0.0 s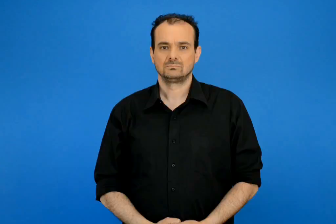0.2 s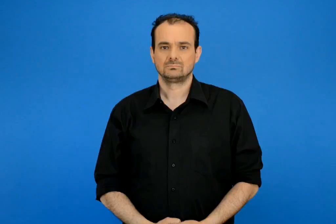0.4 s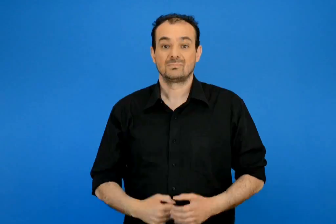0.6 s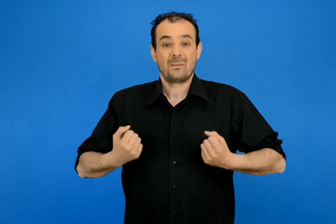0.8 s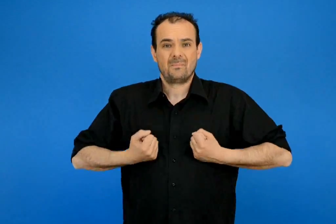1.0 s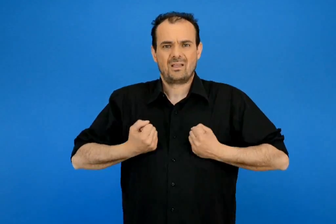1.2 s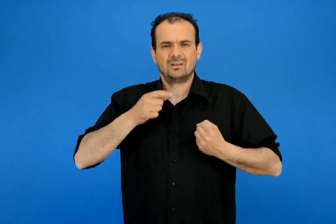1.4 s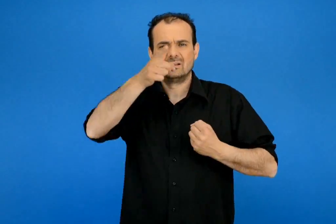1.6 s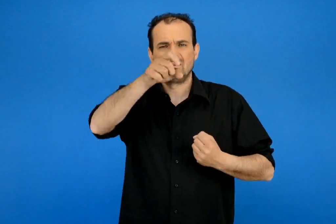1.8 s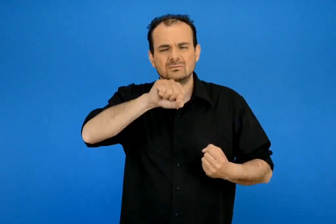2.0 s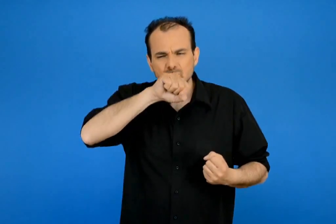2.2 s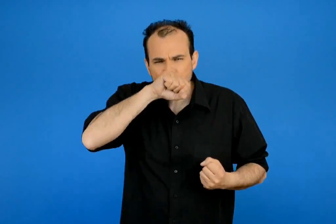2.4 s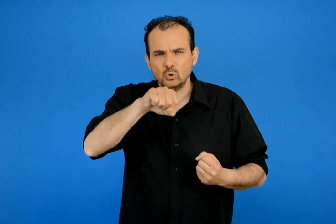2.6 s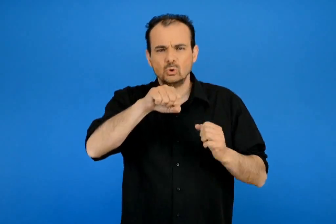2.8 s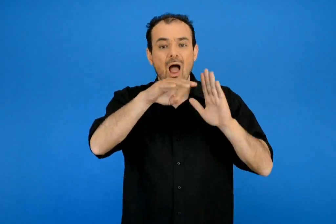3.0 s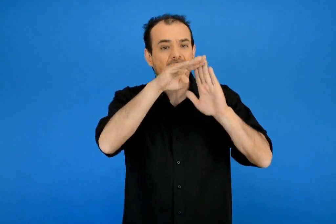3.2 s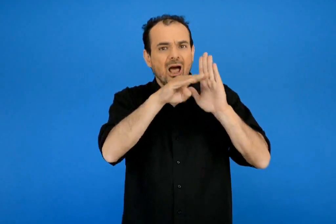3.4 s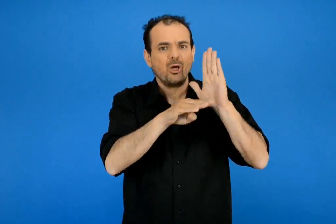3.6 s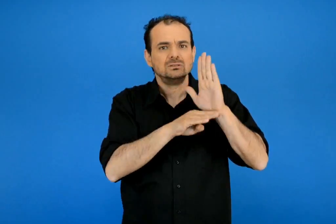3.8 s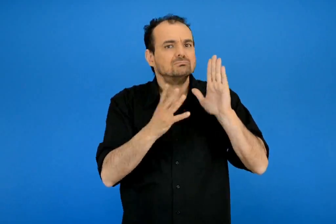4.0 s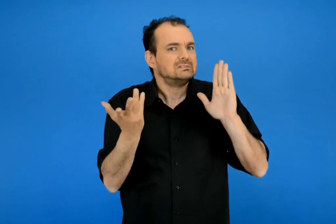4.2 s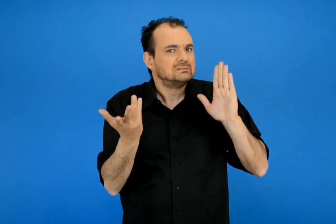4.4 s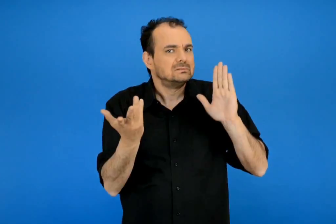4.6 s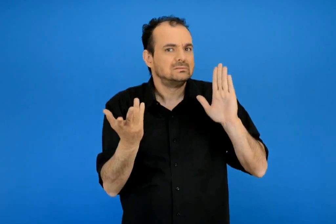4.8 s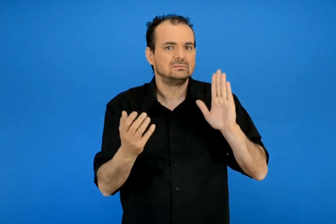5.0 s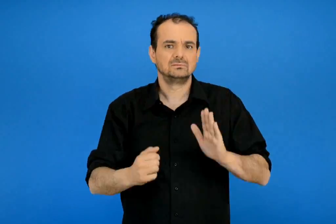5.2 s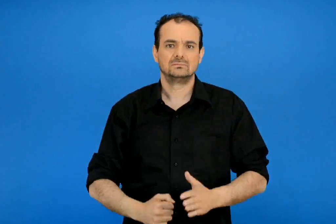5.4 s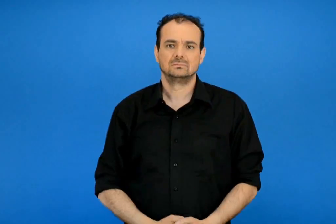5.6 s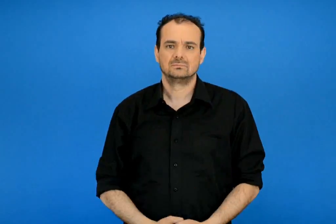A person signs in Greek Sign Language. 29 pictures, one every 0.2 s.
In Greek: ποιοι είναι οι κανόνες του αγαπημένου σας παιχνιδιού ;
